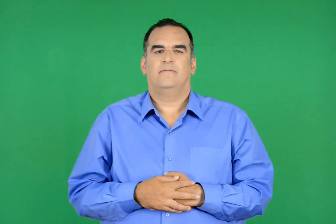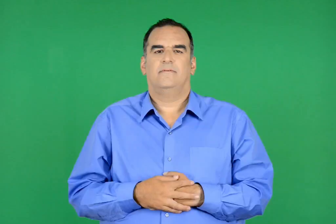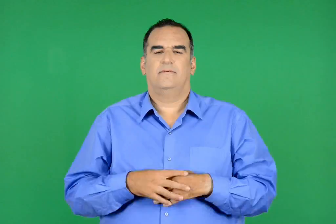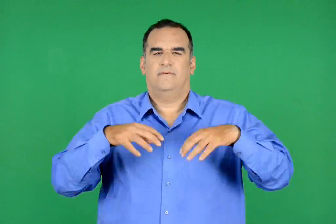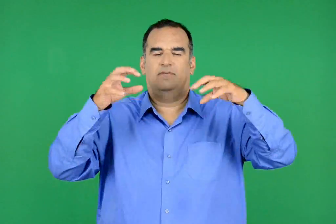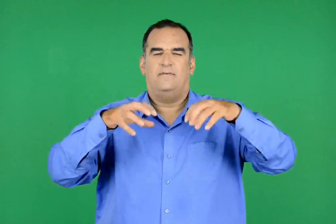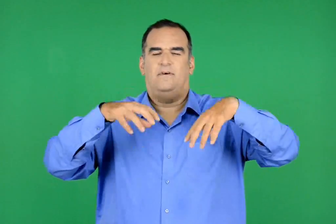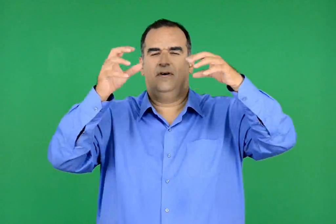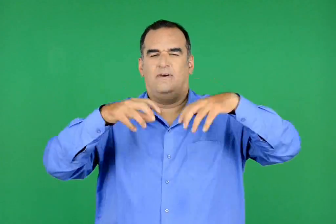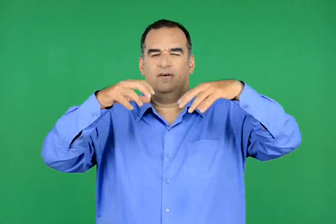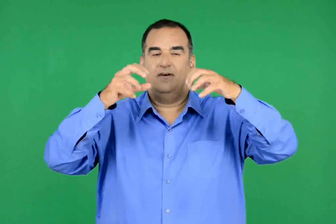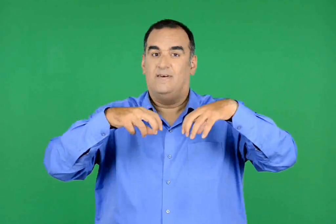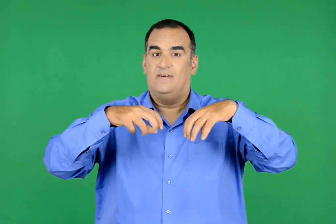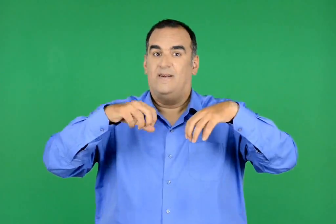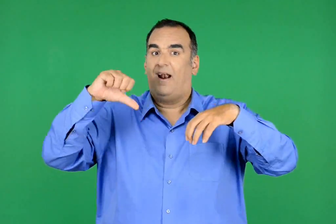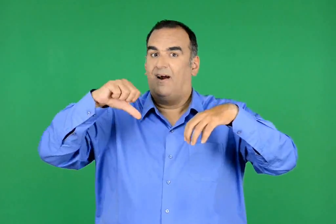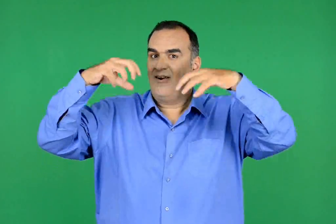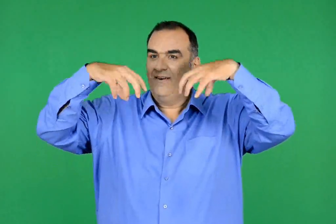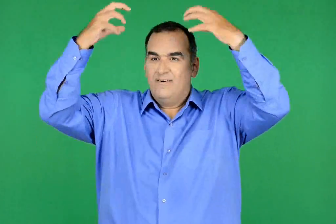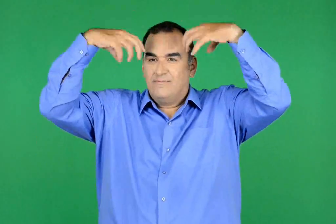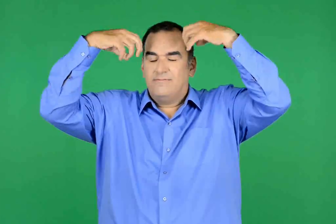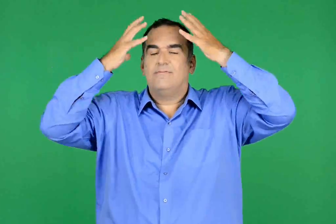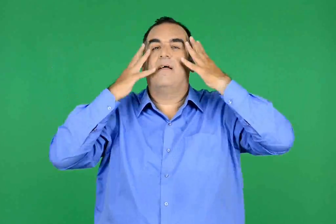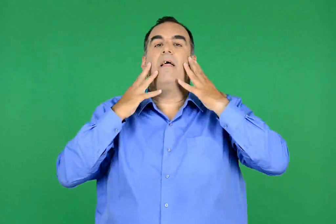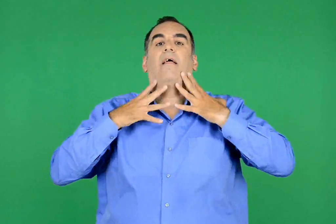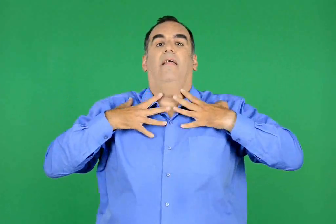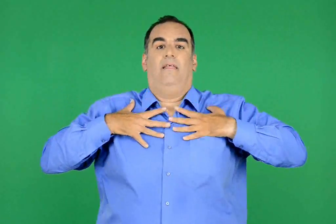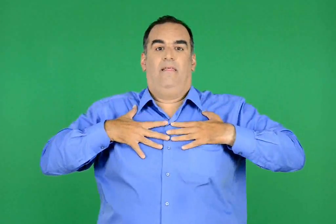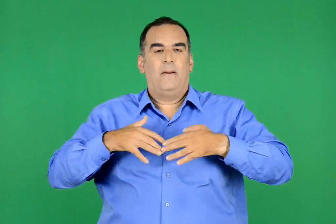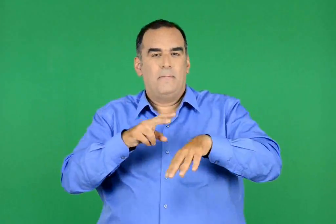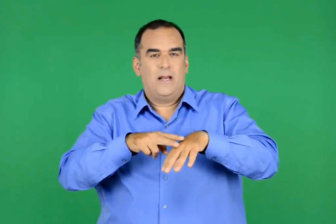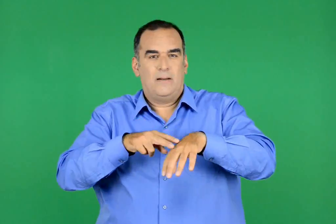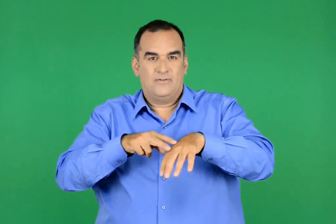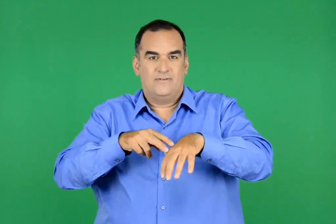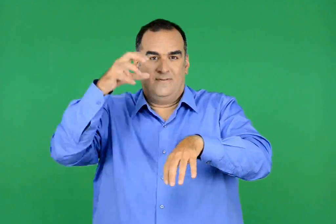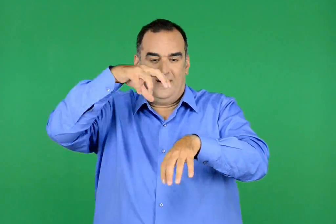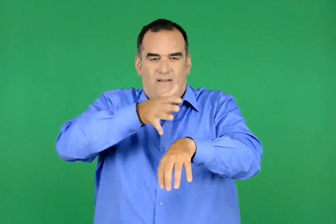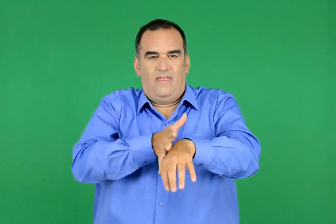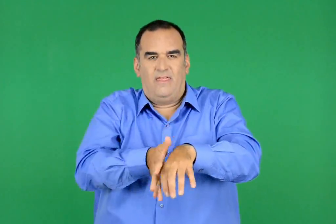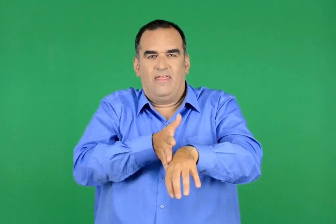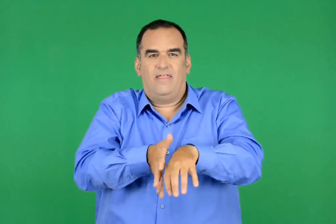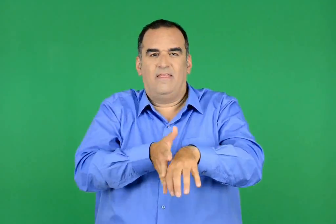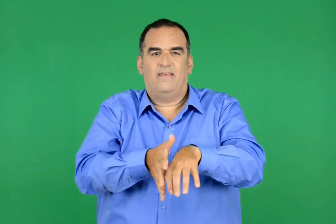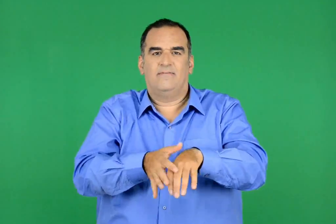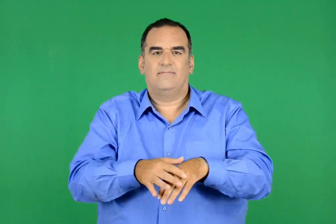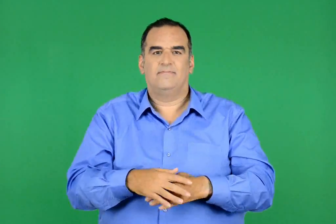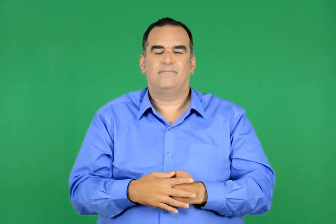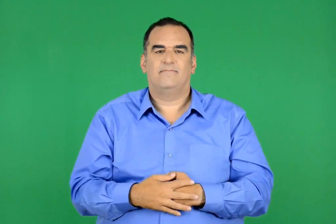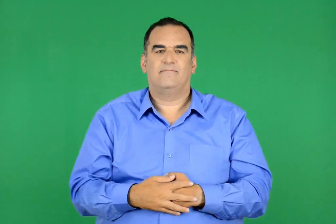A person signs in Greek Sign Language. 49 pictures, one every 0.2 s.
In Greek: άρχισε να βρέχει. το νερό έπεφτε σε ρυάκια στο λαιμό των τριών αντρών και µέσα στα παπούτσια τους
